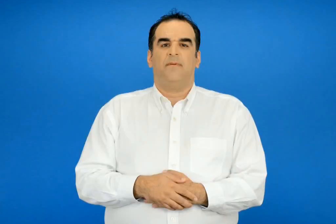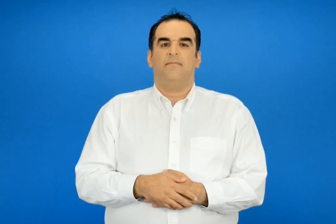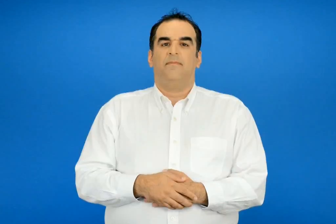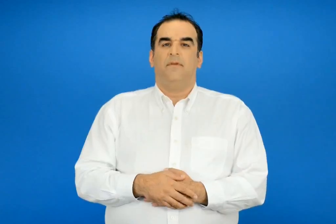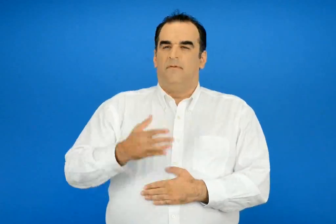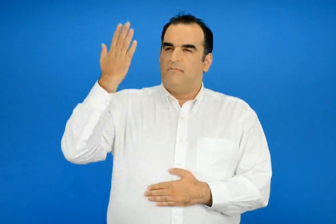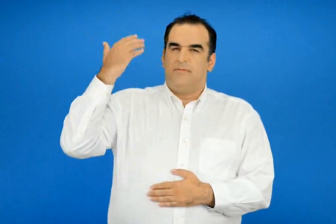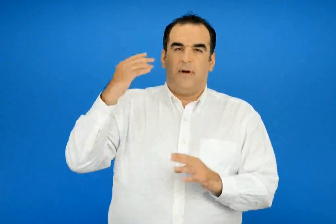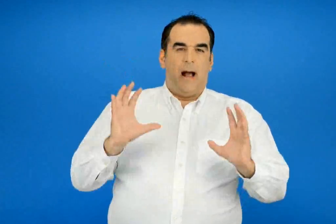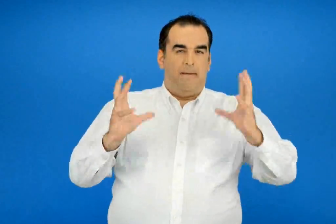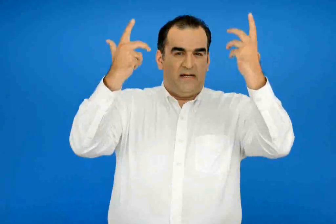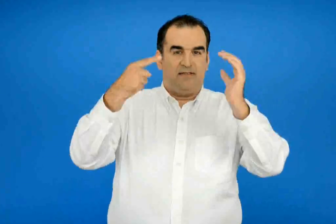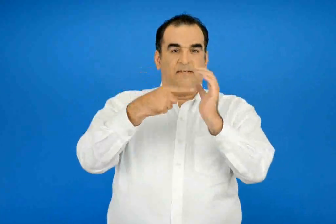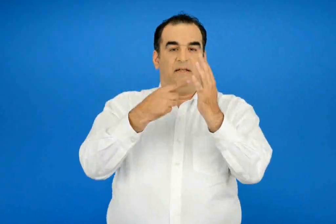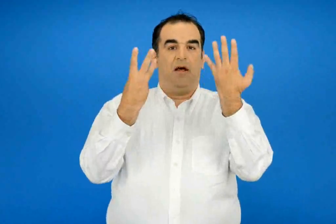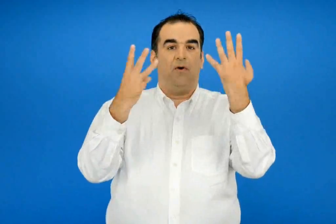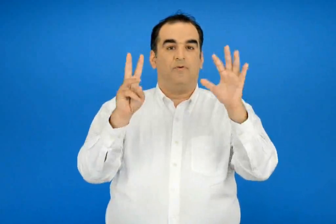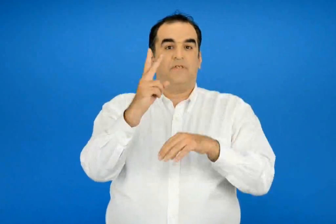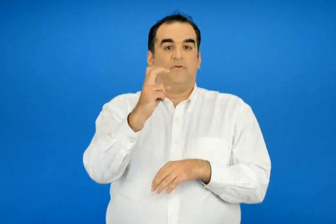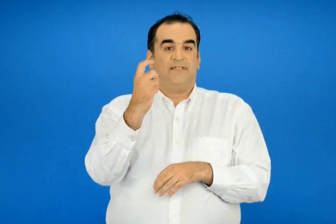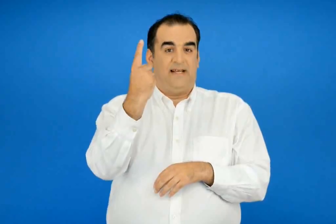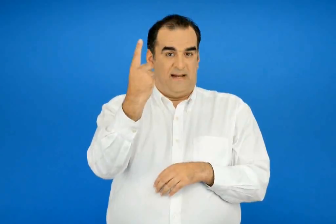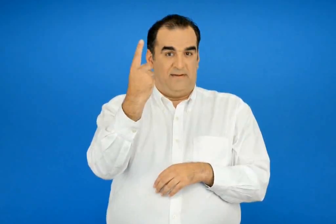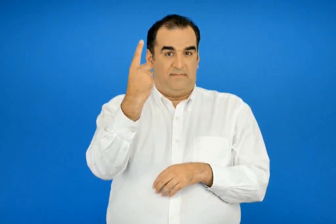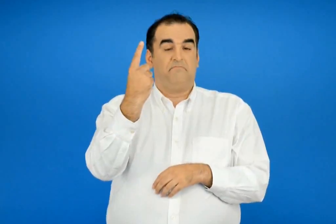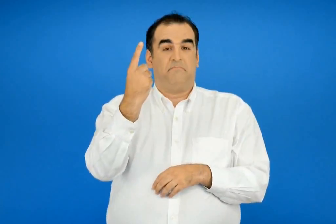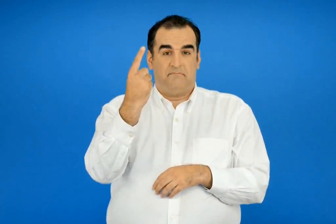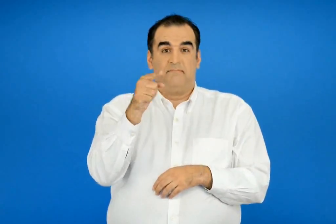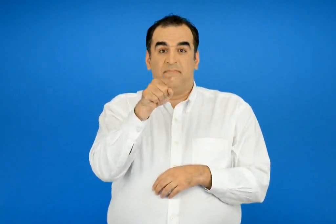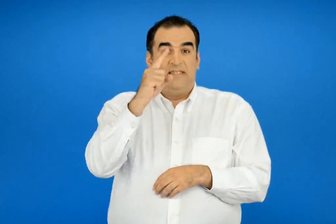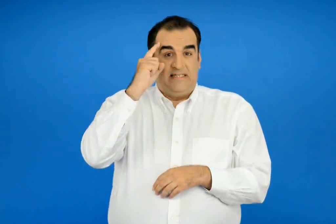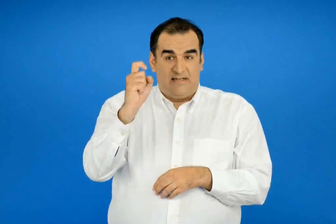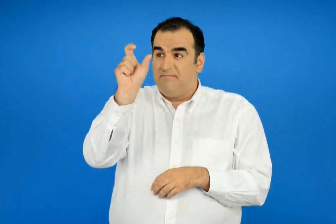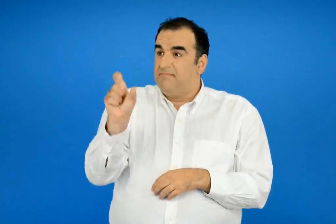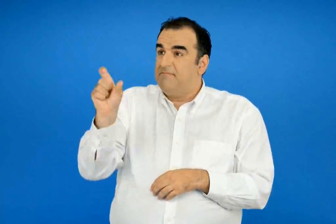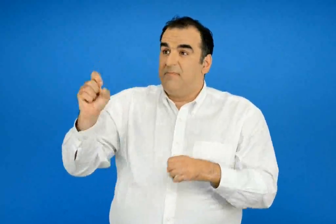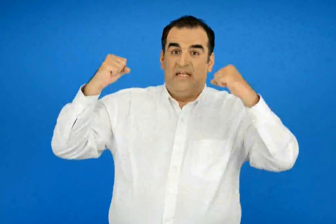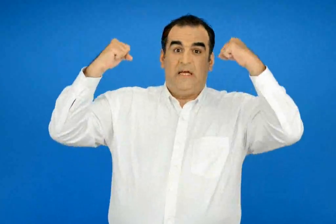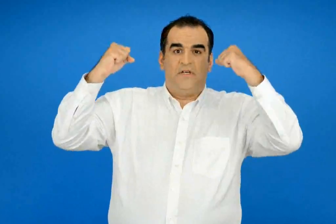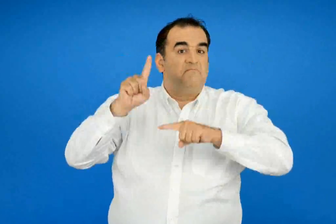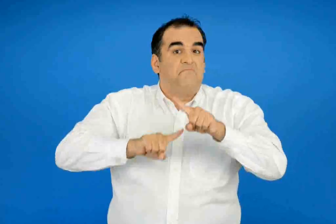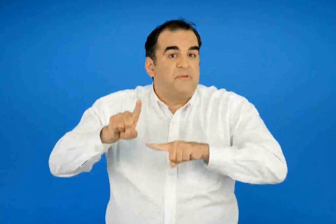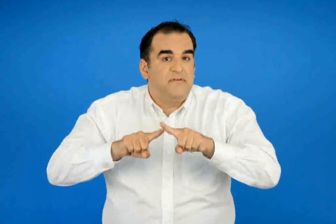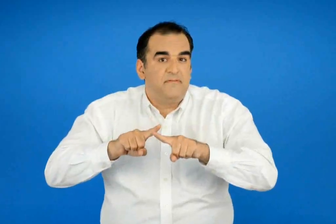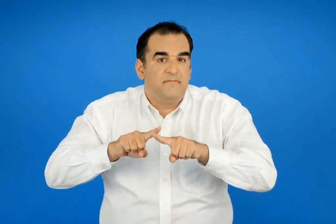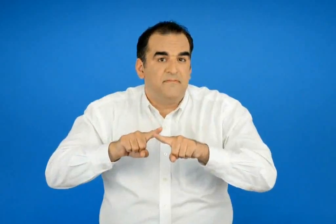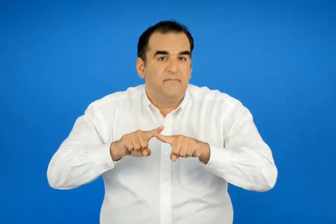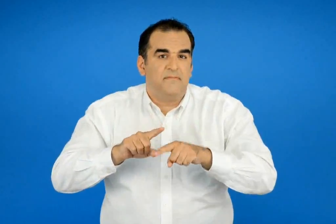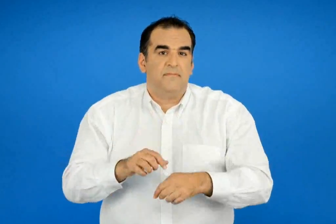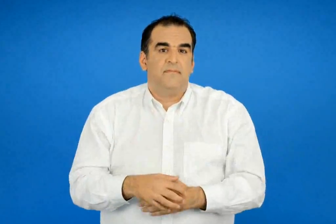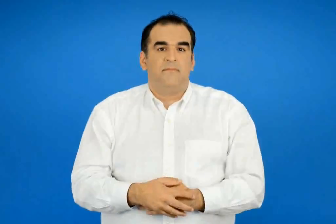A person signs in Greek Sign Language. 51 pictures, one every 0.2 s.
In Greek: ποιούς ήρωες της επανάστασης του 1821 ξέρεις ;
